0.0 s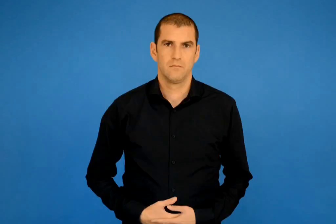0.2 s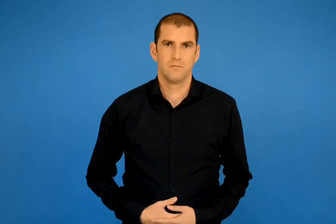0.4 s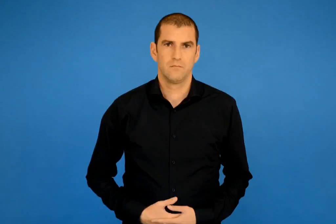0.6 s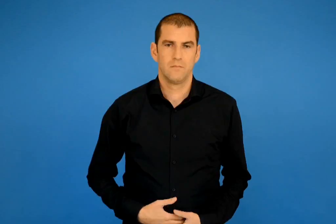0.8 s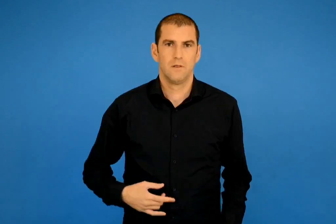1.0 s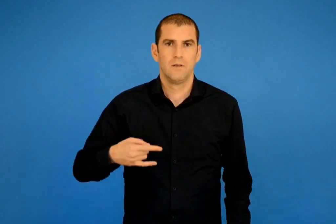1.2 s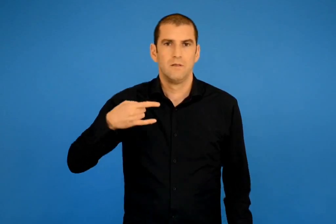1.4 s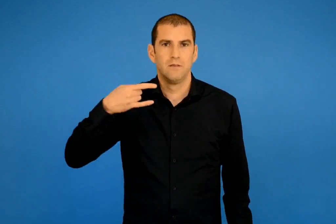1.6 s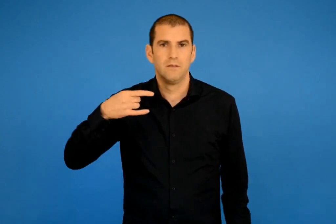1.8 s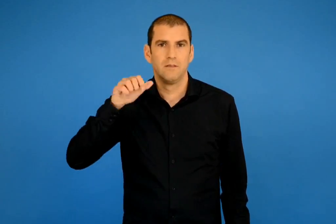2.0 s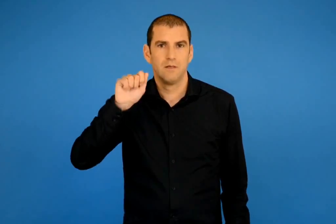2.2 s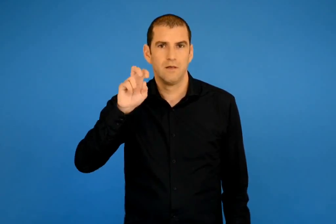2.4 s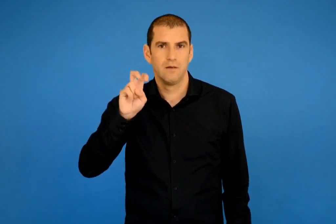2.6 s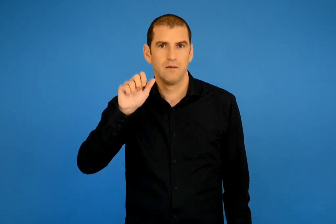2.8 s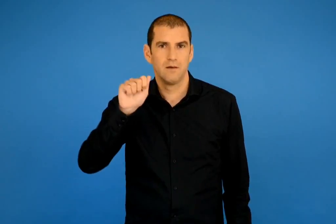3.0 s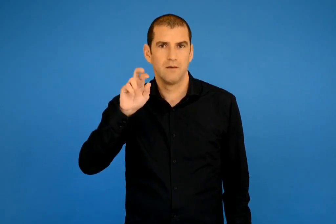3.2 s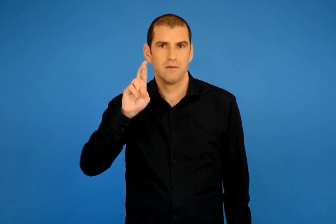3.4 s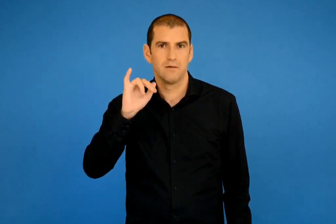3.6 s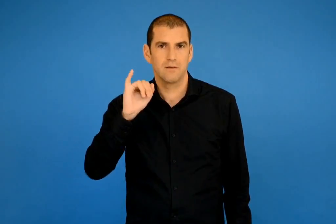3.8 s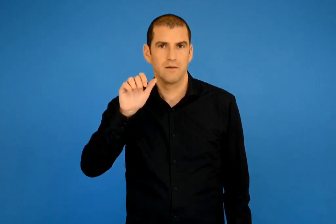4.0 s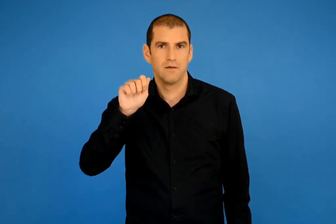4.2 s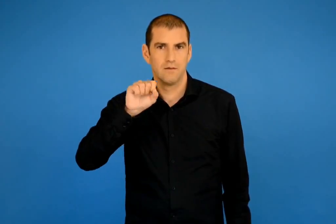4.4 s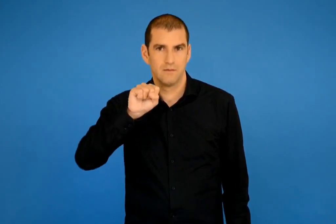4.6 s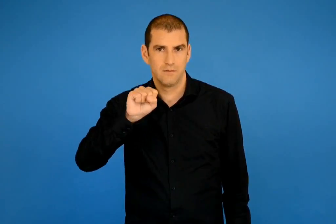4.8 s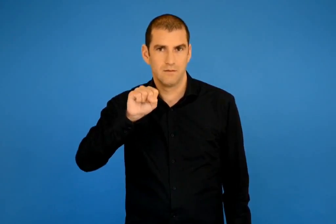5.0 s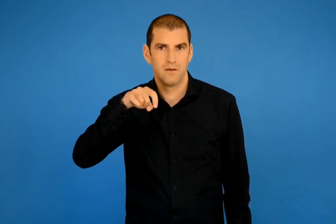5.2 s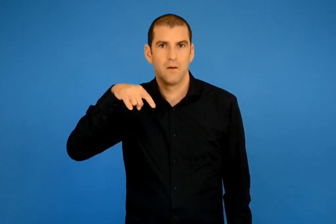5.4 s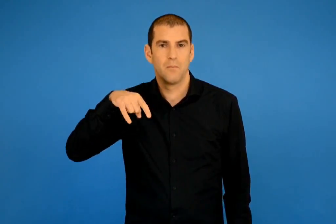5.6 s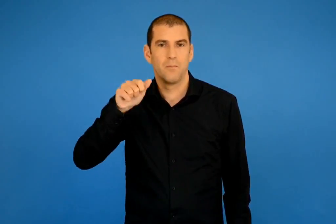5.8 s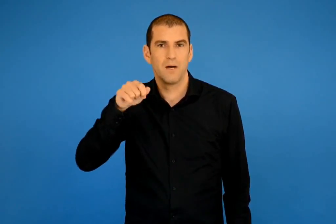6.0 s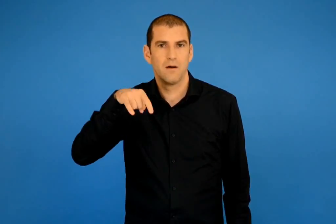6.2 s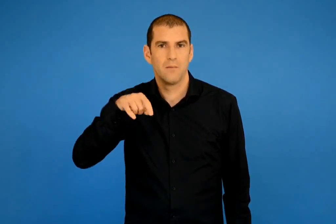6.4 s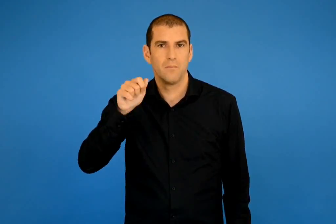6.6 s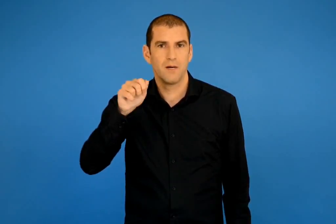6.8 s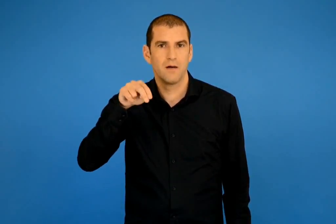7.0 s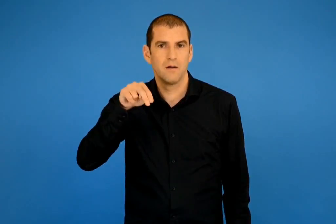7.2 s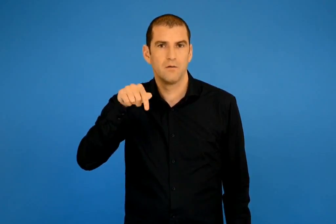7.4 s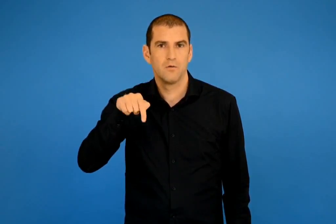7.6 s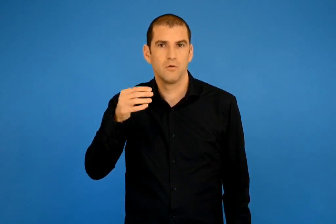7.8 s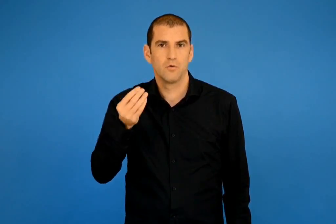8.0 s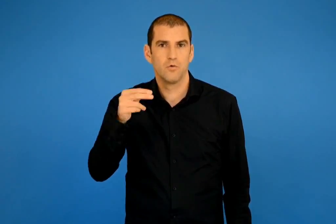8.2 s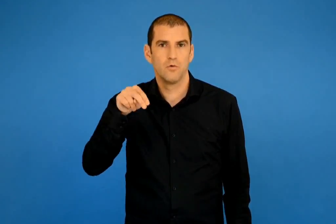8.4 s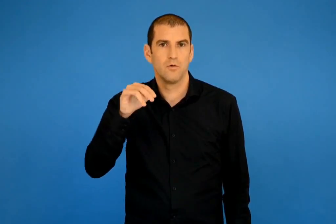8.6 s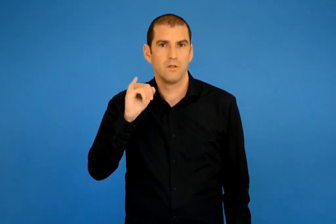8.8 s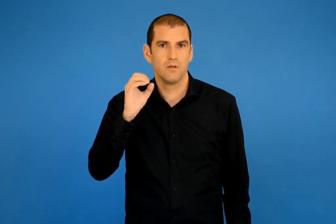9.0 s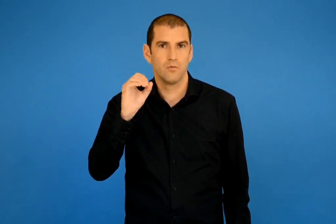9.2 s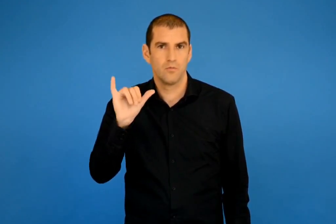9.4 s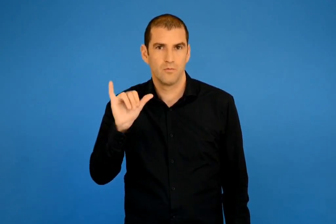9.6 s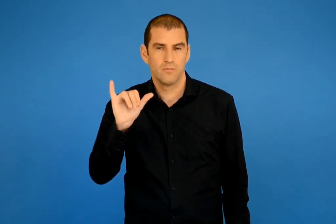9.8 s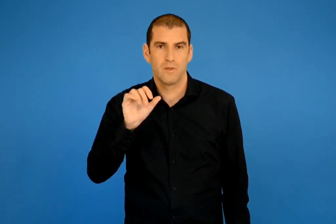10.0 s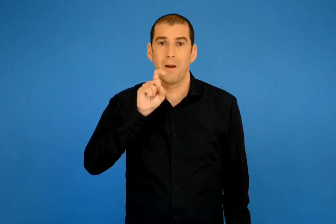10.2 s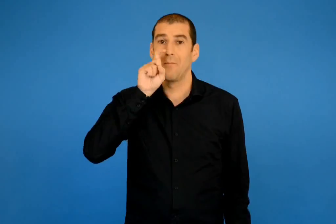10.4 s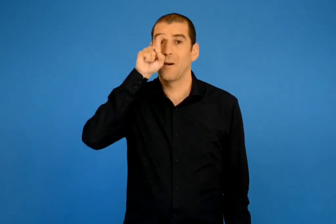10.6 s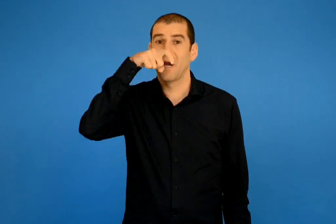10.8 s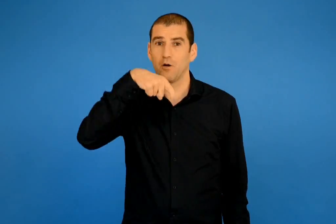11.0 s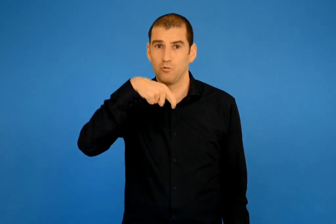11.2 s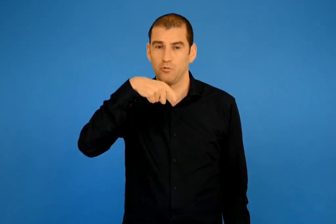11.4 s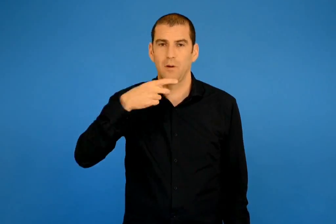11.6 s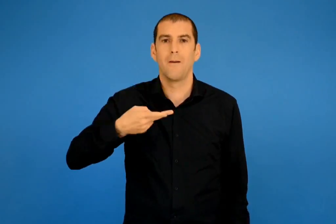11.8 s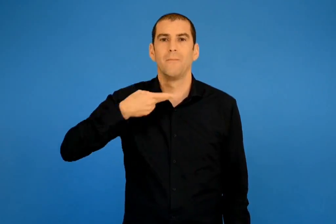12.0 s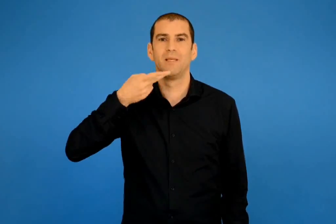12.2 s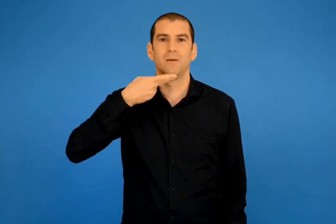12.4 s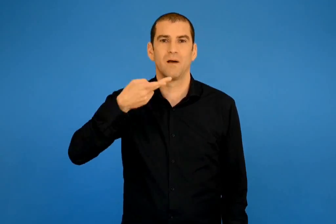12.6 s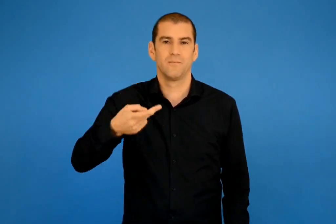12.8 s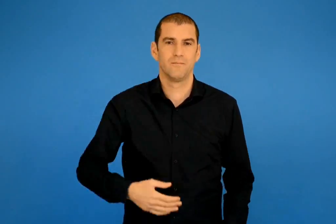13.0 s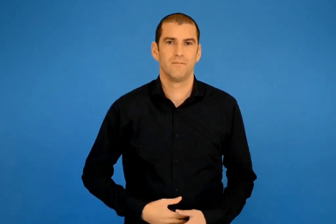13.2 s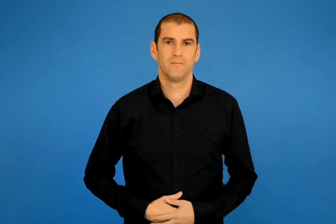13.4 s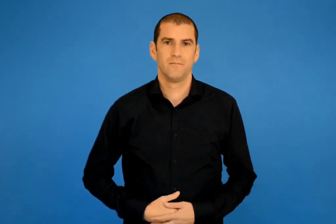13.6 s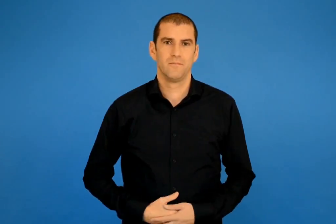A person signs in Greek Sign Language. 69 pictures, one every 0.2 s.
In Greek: ζαχαρίας παπαντωνίου ο παπαγάλος ποίημα
